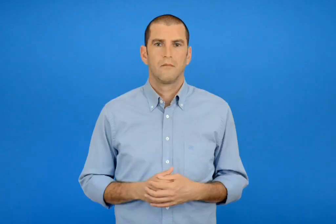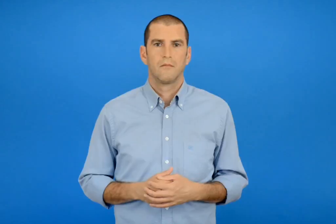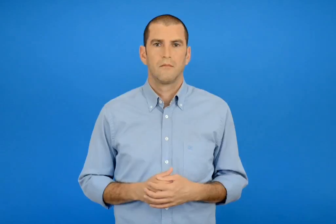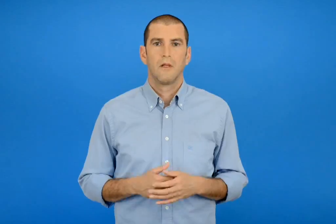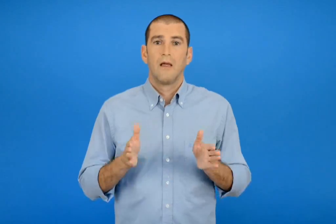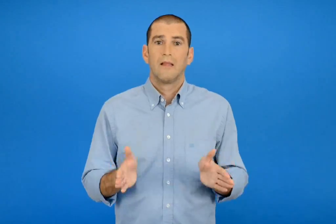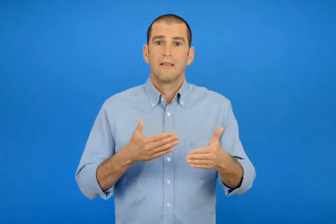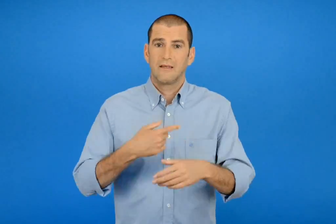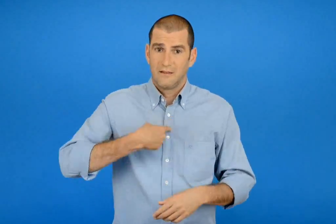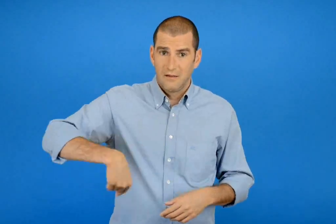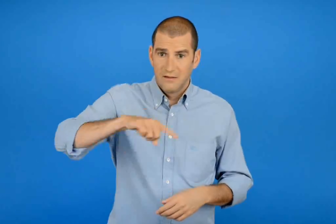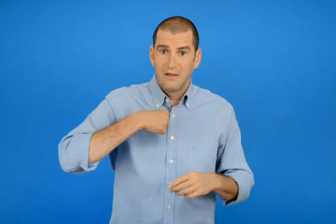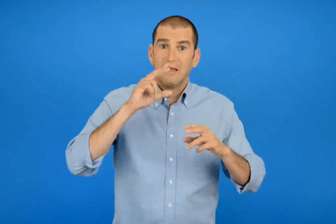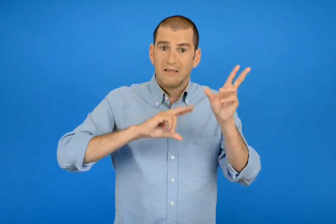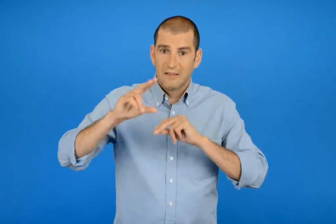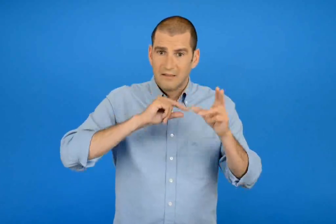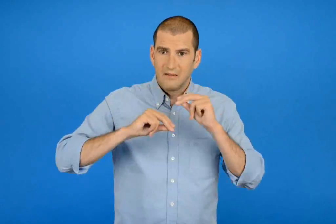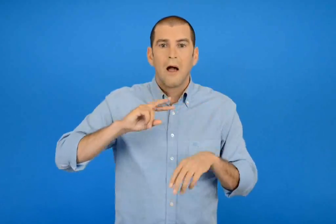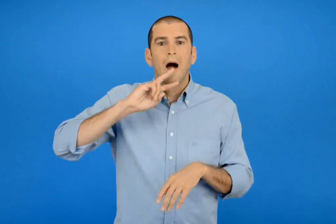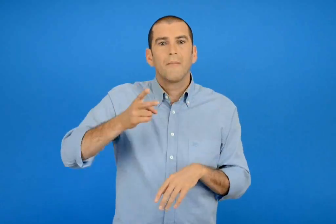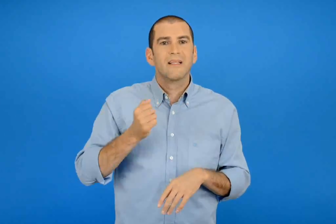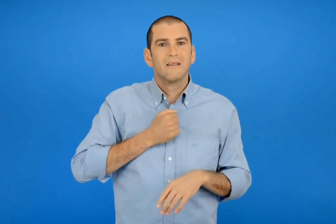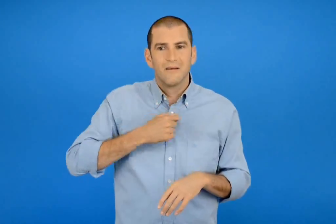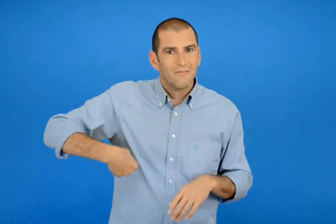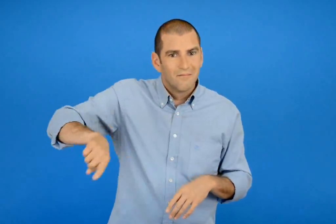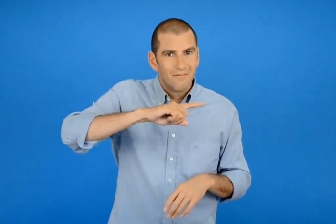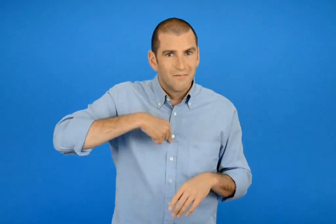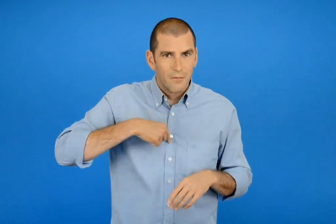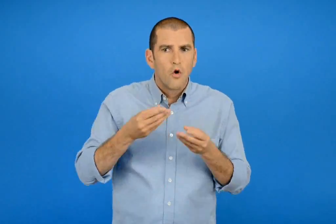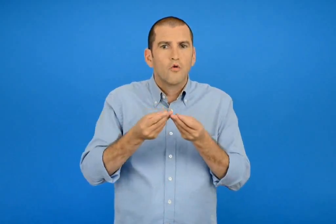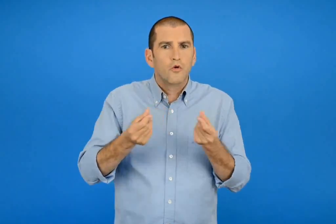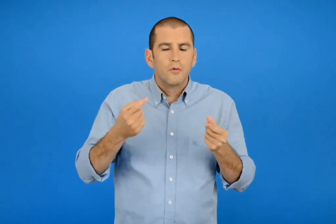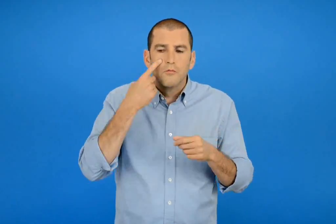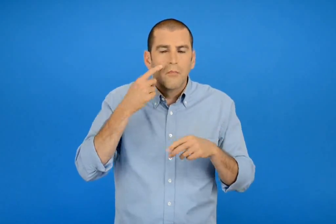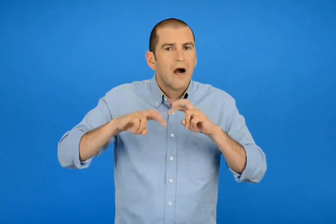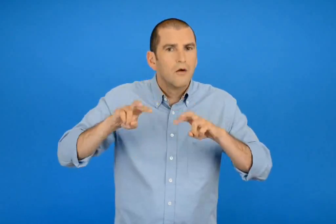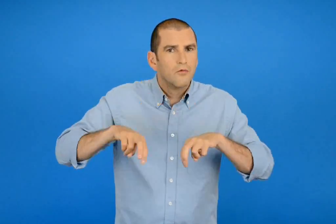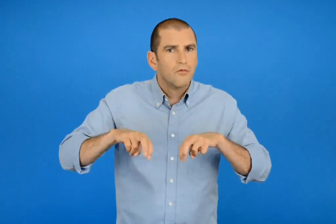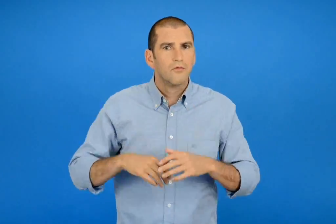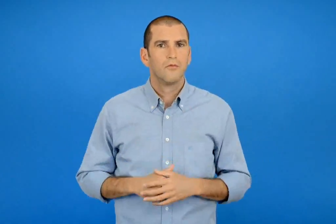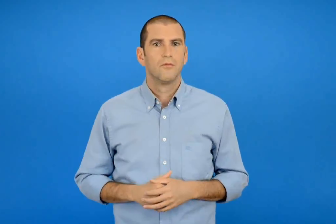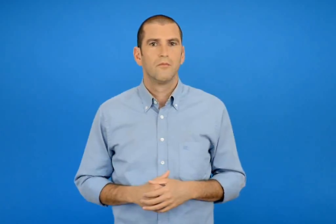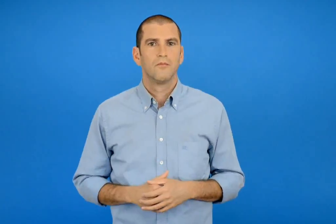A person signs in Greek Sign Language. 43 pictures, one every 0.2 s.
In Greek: συζητάμε στην τάξη τρόπους να ελέγξουμε την απάντηση μας
